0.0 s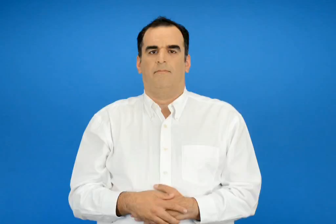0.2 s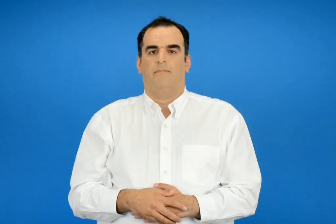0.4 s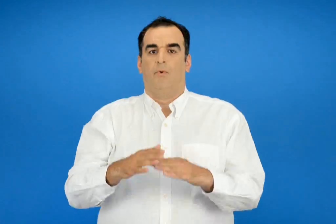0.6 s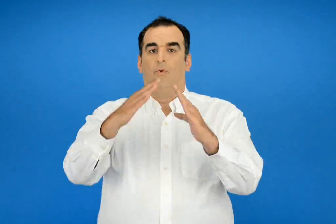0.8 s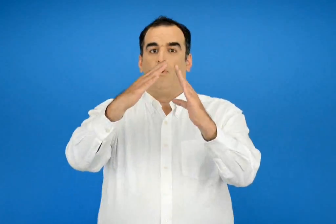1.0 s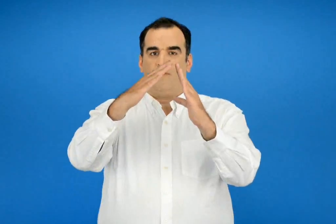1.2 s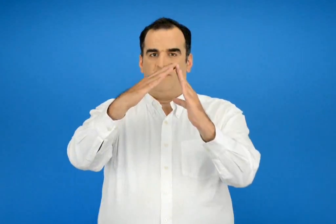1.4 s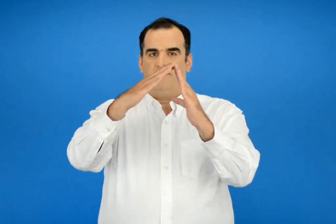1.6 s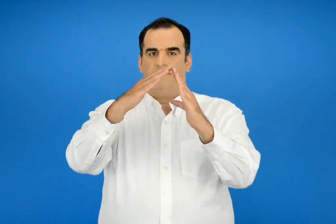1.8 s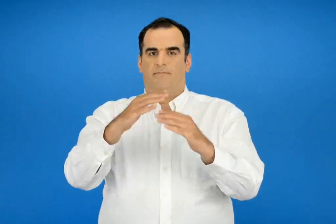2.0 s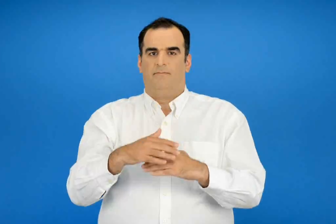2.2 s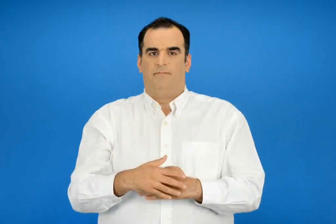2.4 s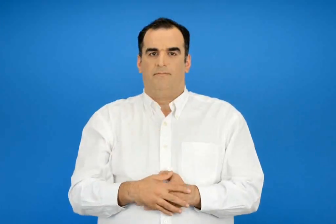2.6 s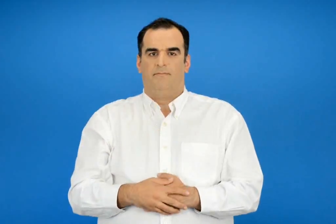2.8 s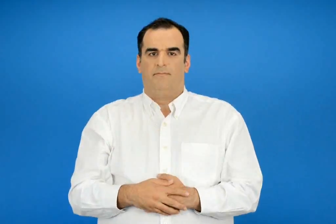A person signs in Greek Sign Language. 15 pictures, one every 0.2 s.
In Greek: κορφή
